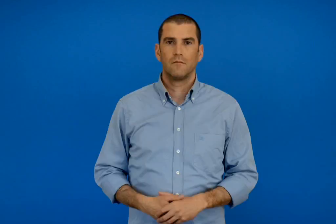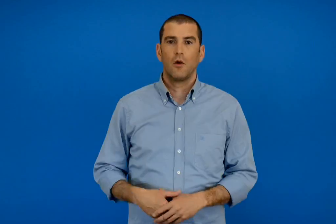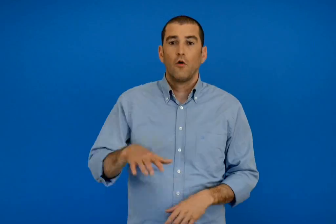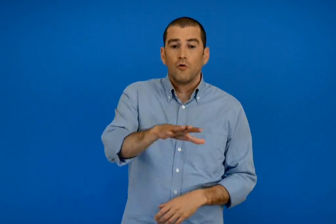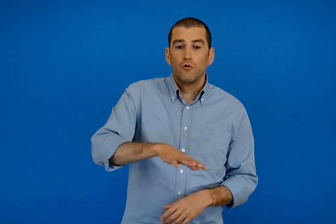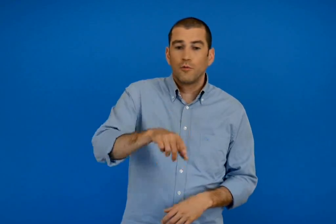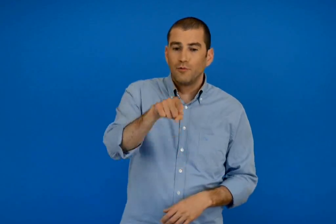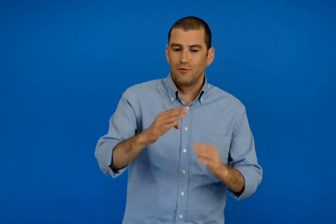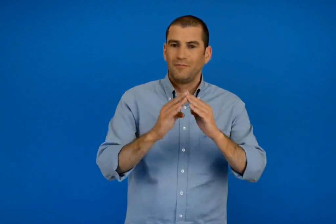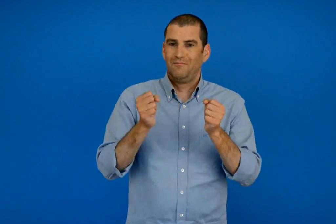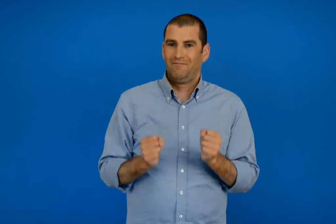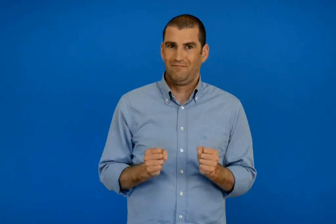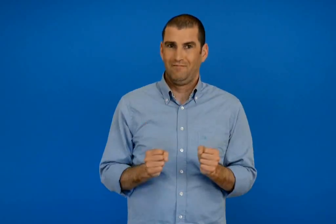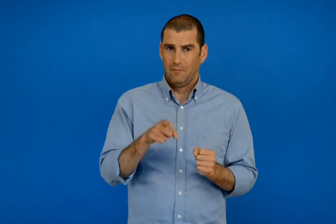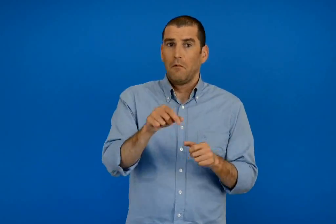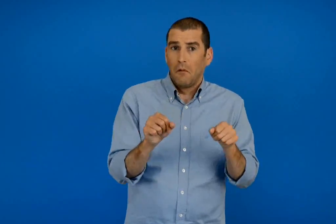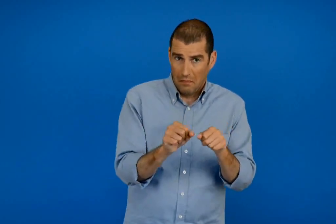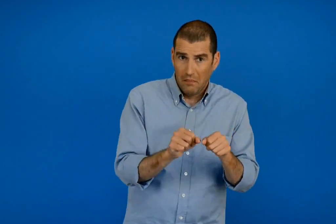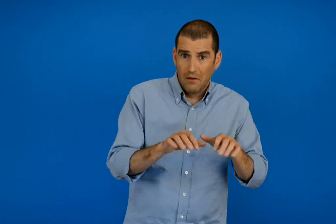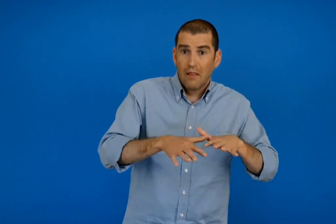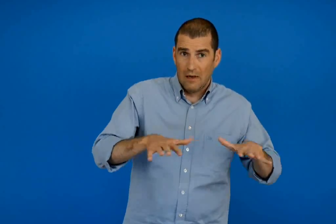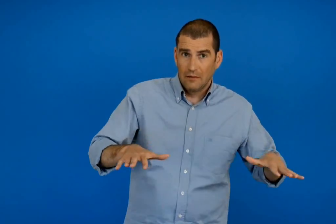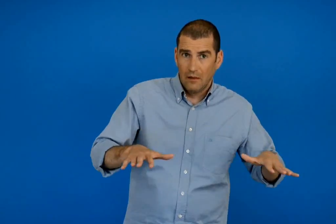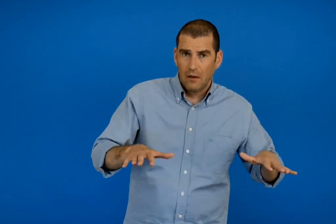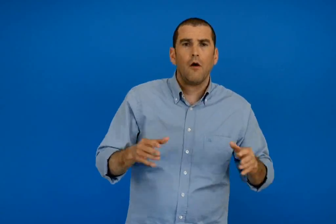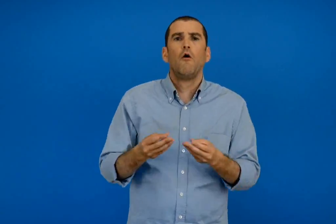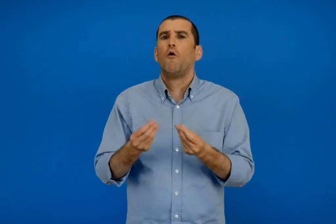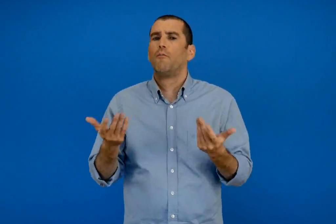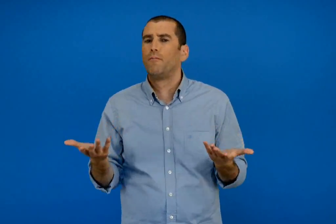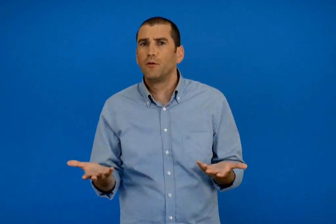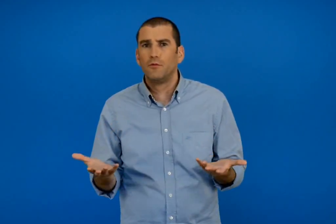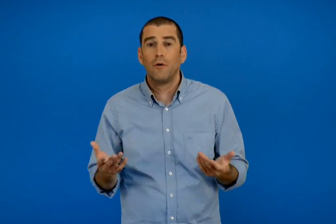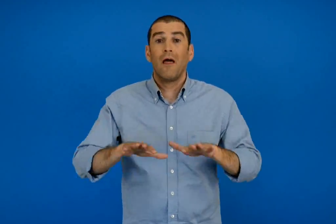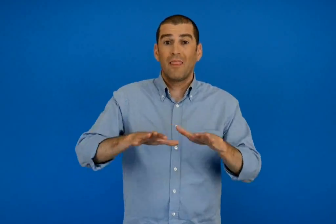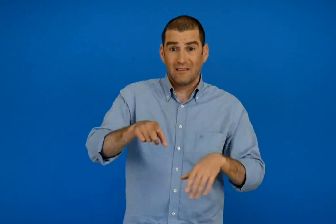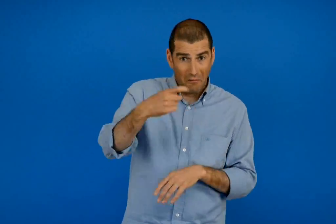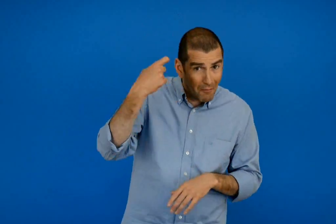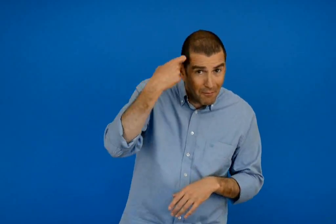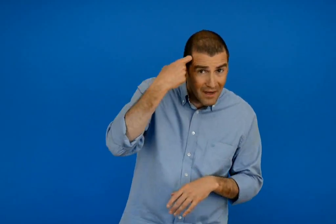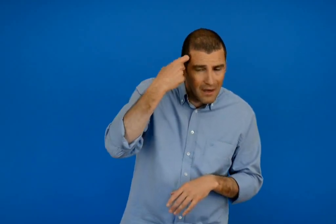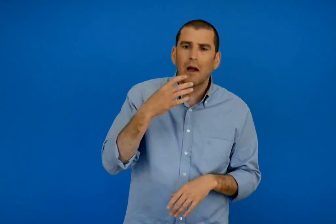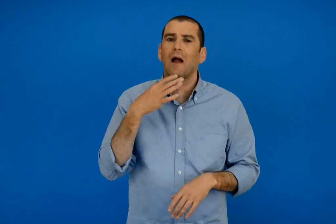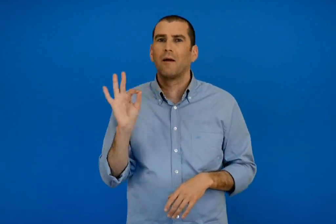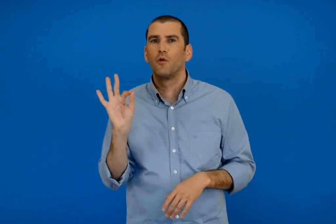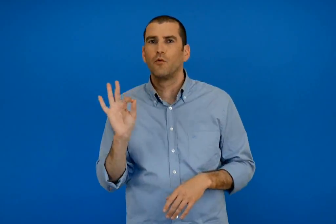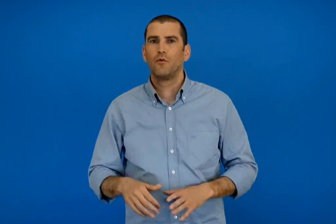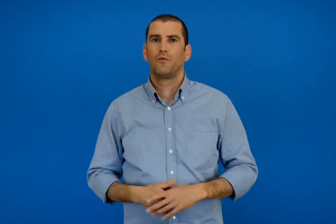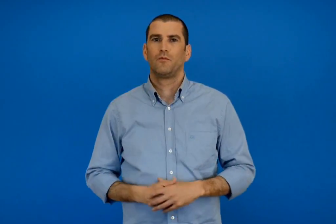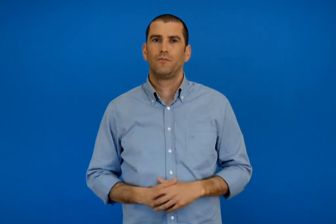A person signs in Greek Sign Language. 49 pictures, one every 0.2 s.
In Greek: ο τόπος που ζεις βρίσκεται κοντά στη θάλασσα ; πως είναι ; σου αρέσει η θάλασσα ; γιατί ;
